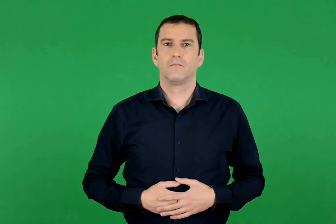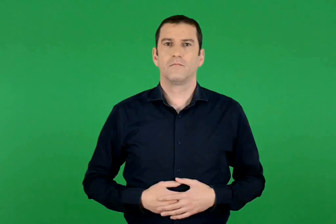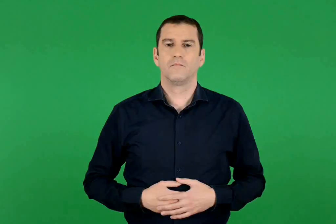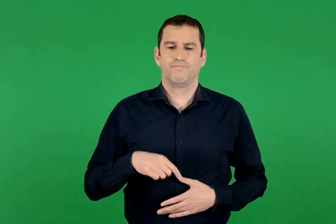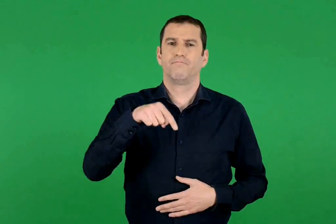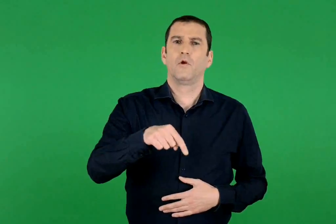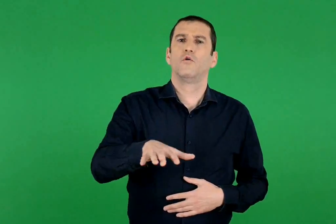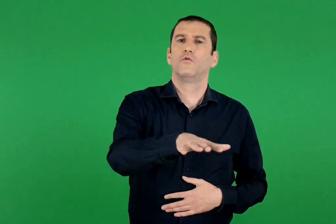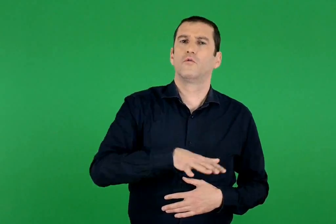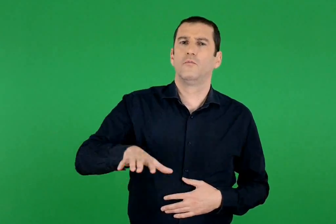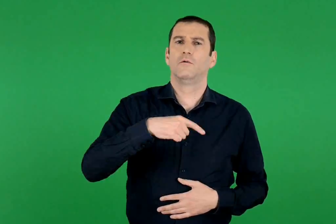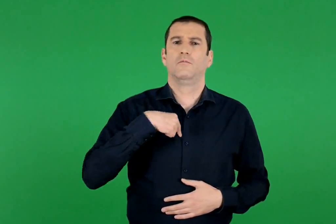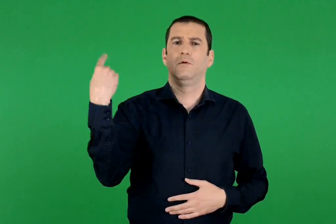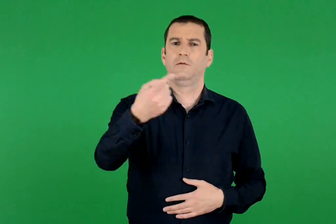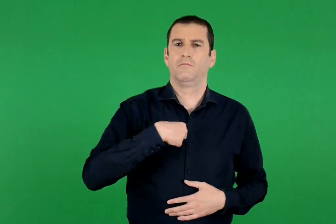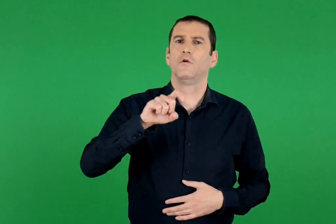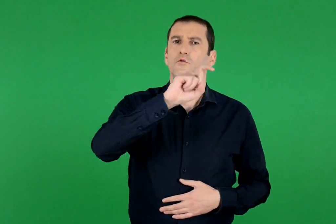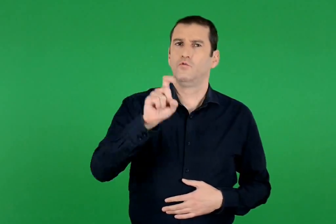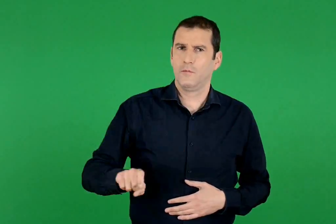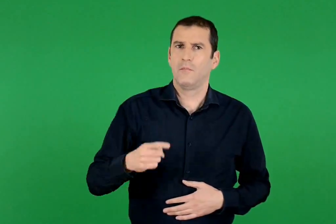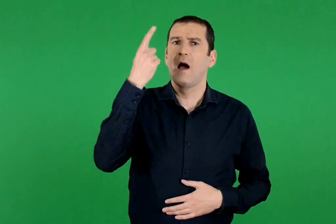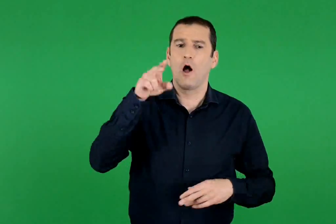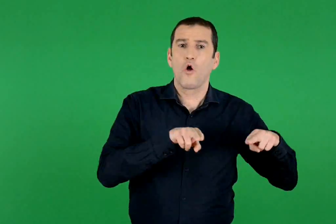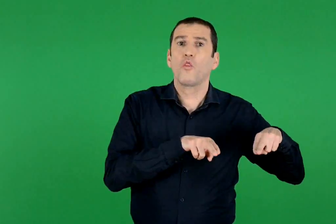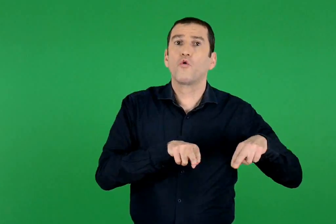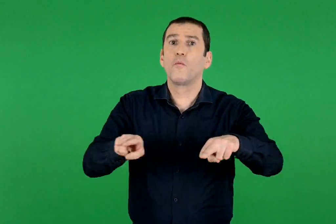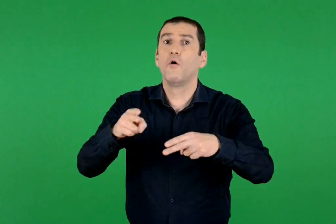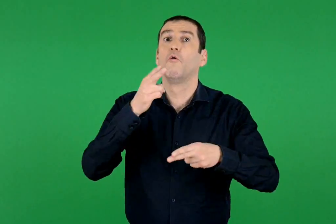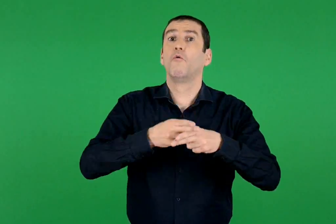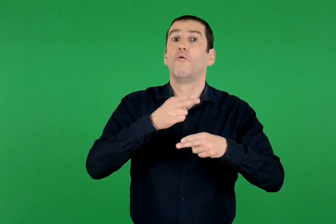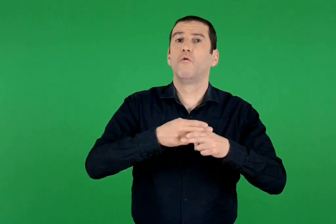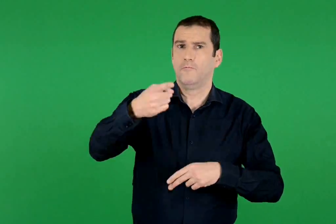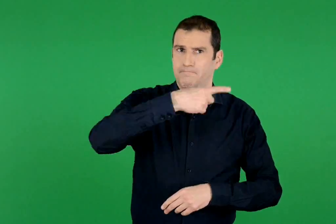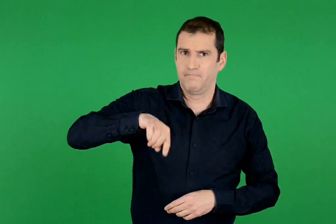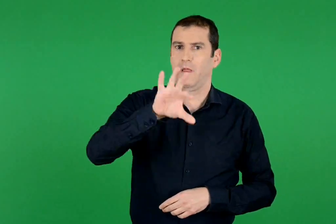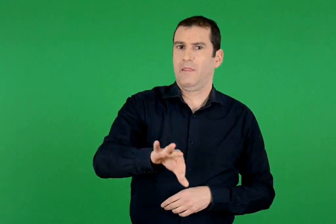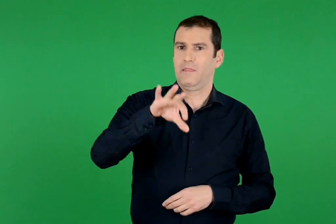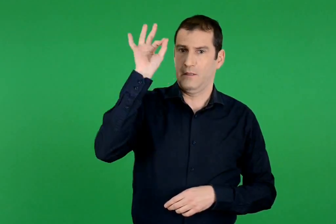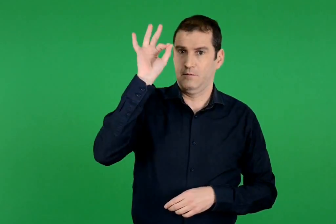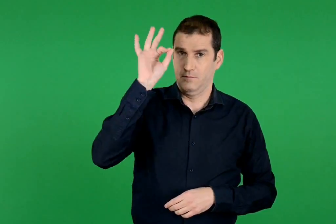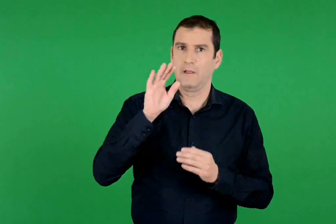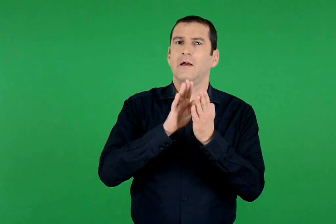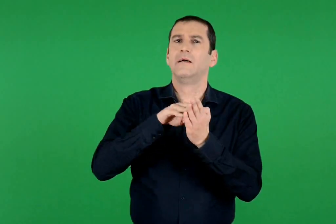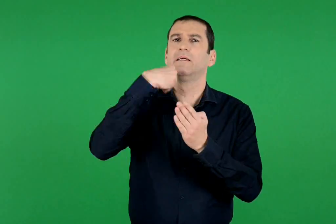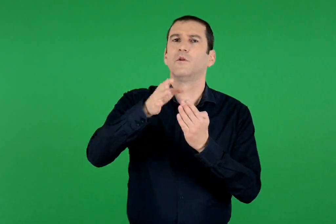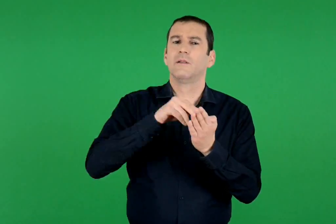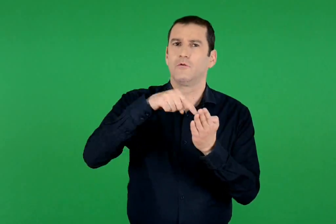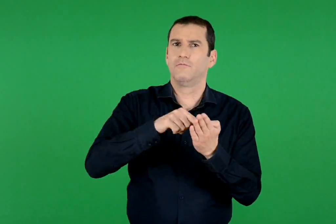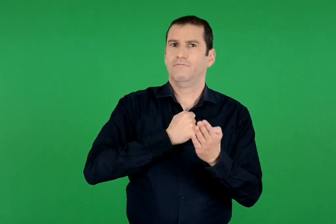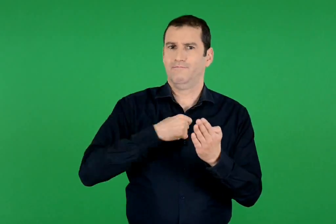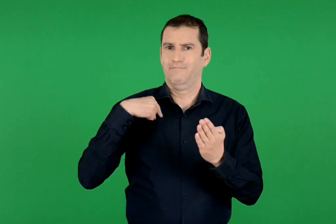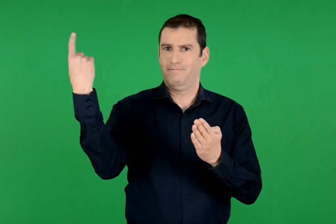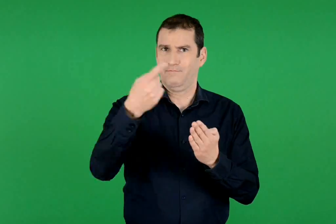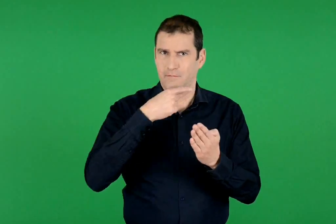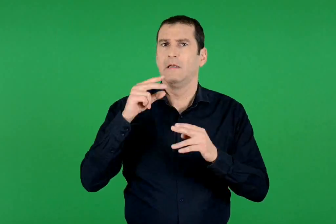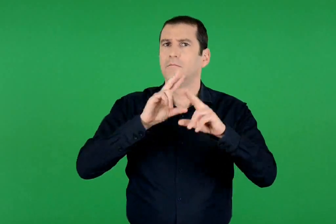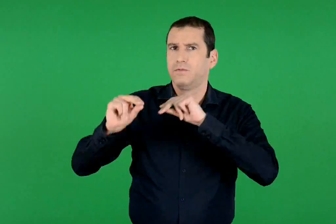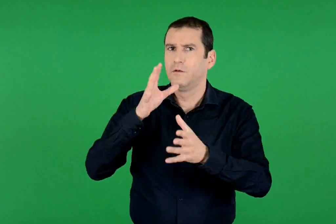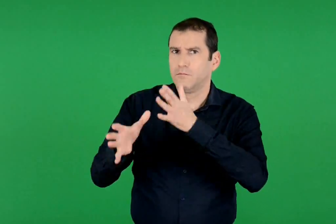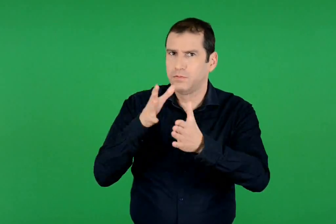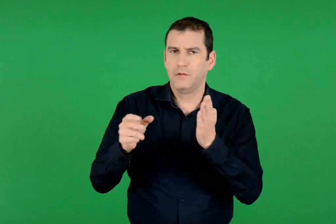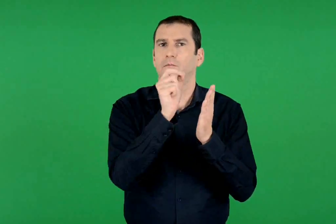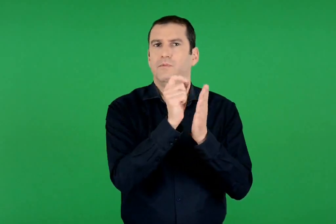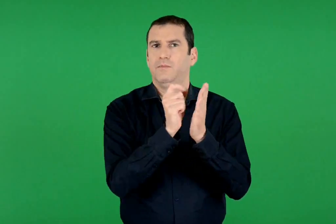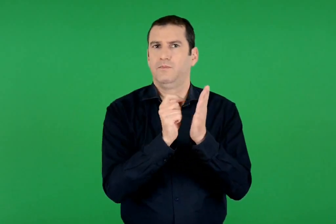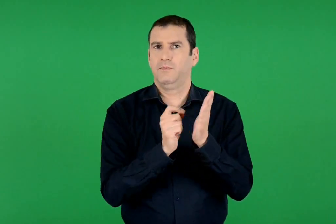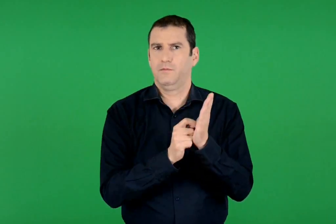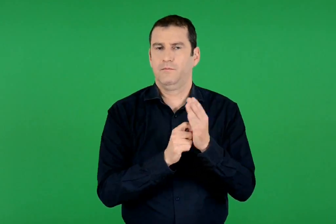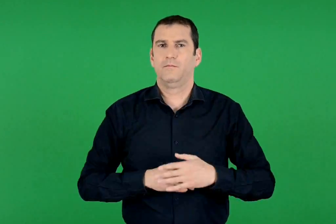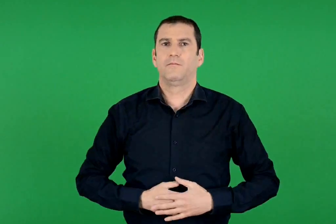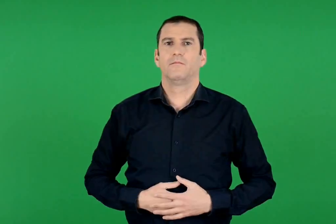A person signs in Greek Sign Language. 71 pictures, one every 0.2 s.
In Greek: επιλέγουμε έναν κεντρικό δρόμο στον τόπο που ζούμε. συζητάμε και γράφουμε στο σημειωματάριό μας:
